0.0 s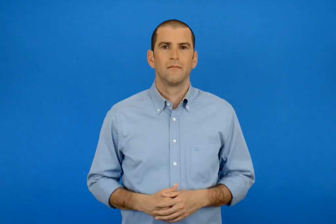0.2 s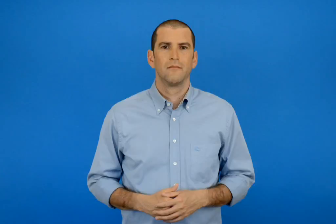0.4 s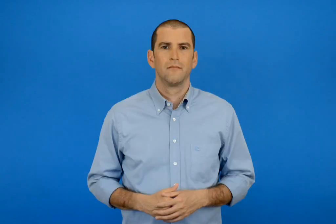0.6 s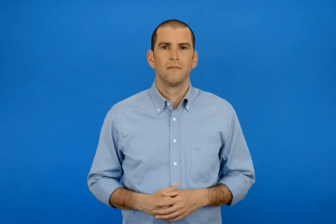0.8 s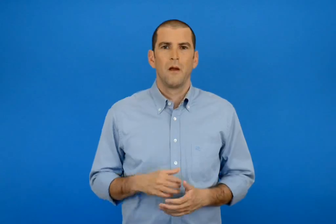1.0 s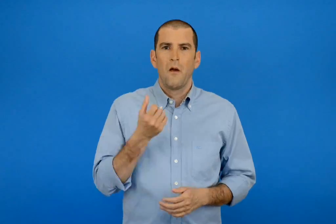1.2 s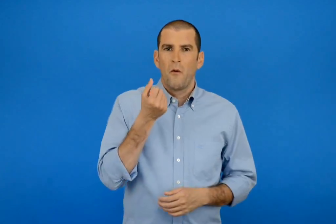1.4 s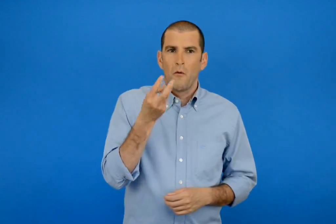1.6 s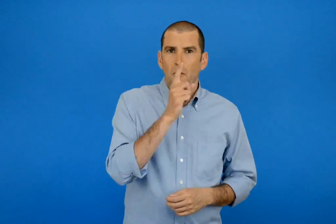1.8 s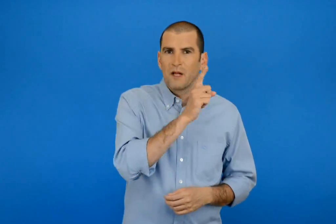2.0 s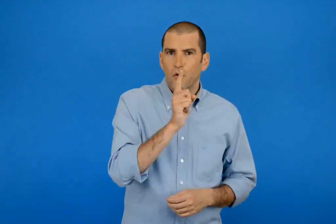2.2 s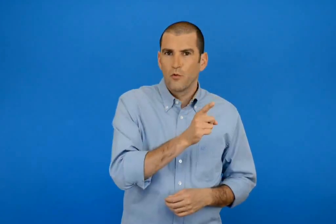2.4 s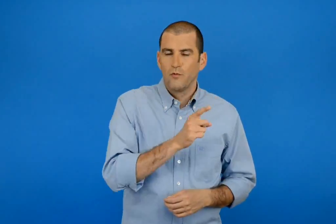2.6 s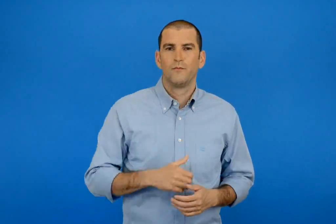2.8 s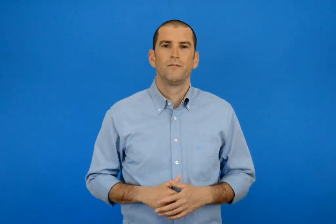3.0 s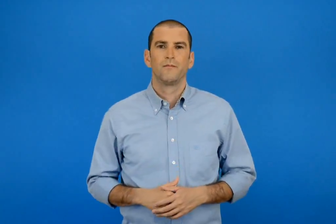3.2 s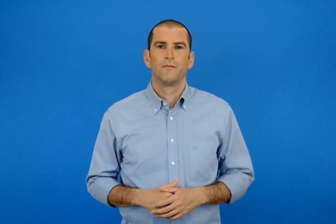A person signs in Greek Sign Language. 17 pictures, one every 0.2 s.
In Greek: μετρώ
